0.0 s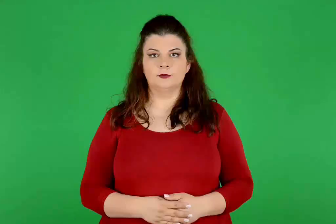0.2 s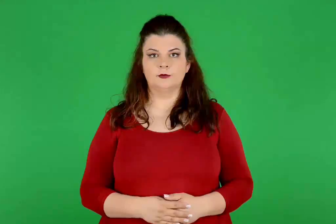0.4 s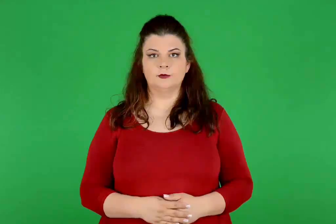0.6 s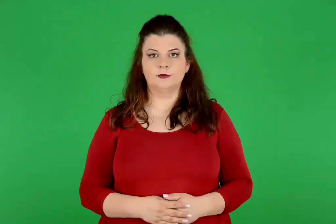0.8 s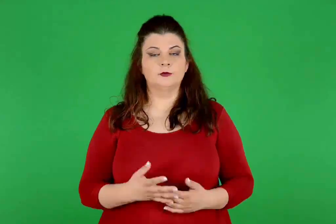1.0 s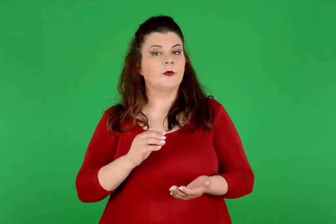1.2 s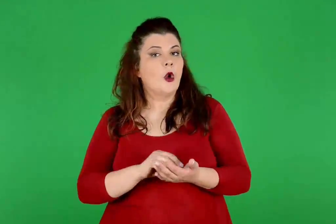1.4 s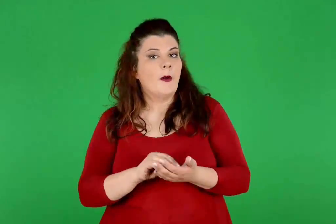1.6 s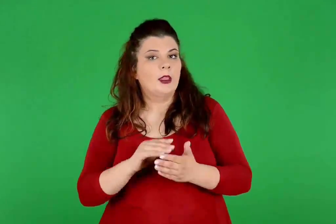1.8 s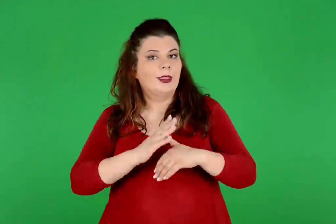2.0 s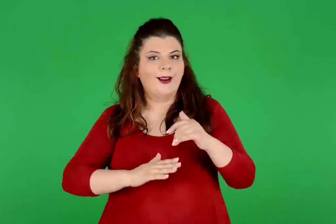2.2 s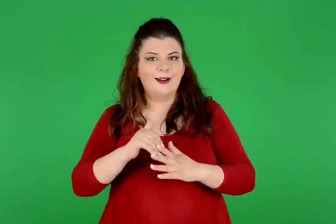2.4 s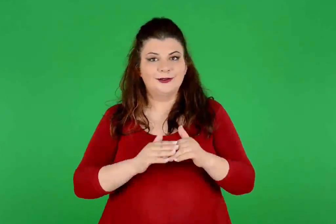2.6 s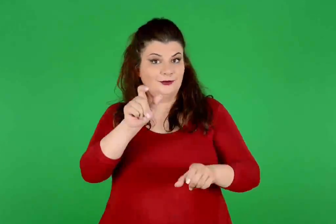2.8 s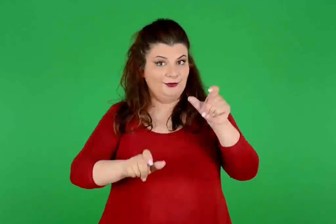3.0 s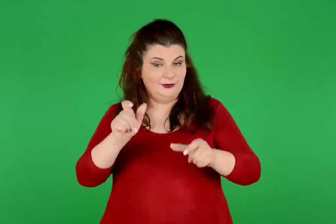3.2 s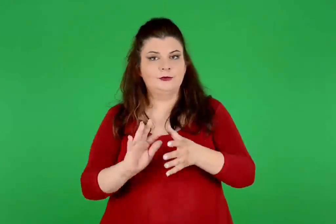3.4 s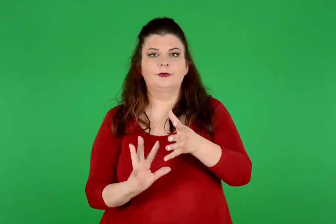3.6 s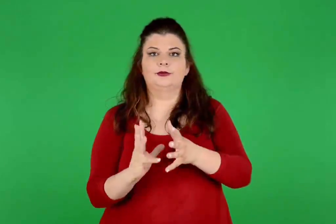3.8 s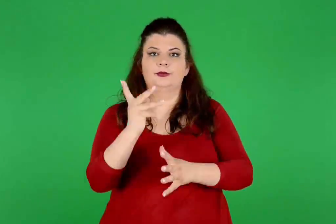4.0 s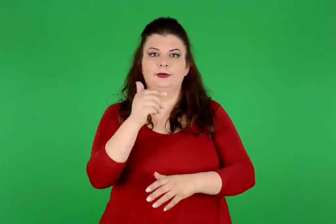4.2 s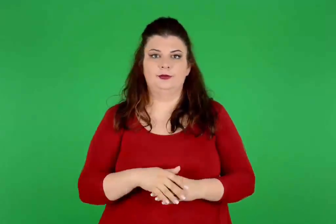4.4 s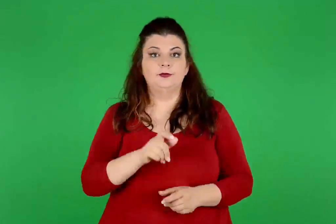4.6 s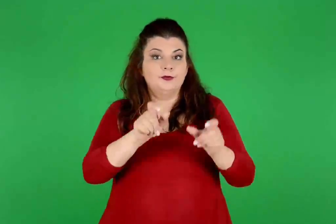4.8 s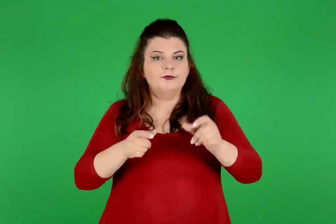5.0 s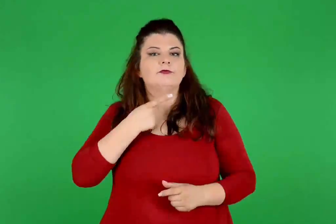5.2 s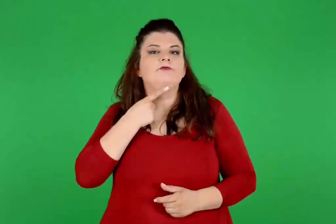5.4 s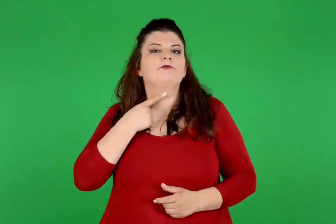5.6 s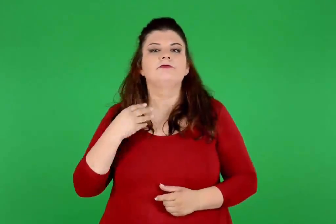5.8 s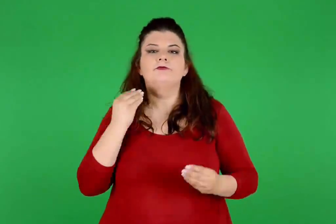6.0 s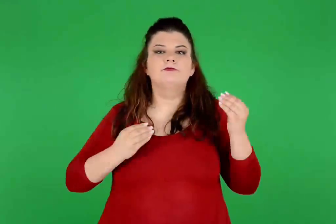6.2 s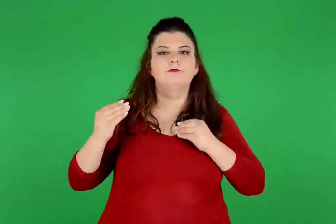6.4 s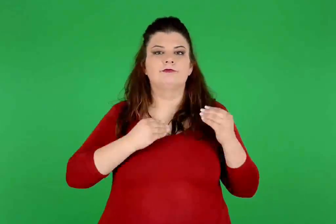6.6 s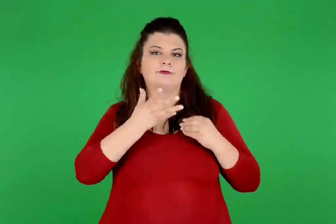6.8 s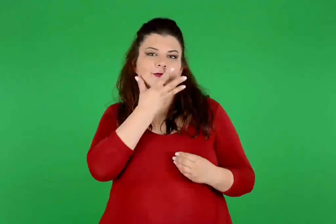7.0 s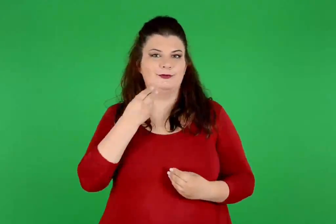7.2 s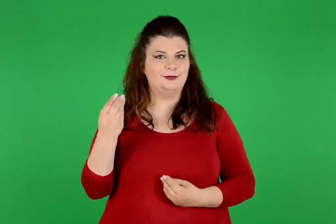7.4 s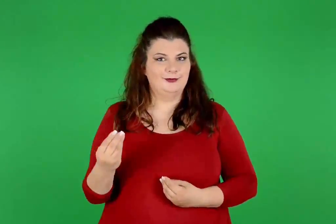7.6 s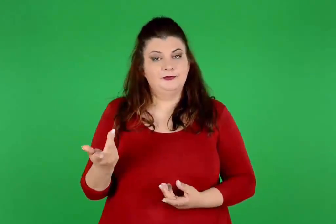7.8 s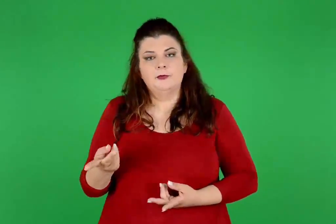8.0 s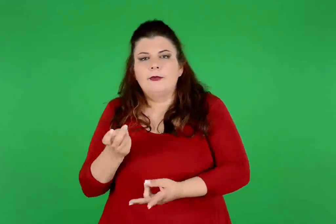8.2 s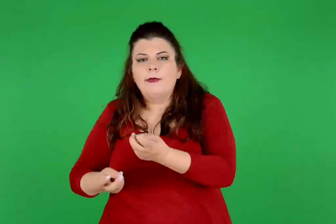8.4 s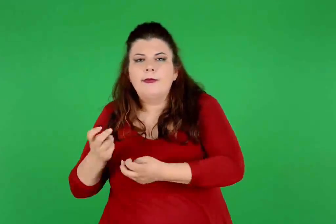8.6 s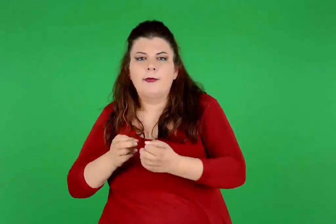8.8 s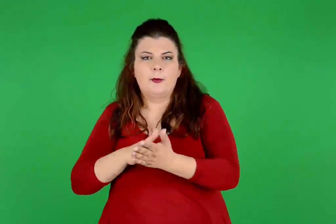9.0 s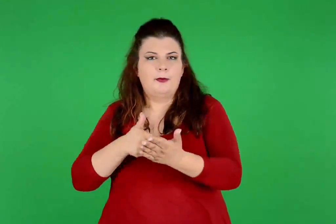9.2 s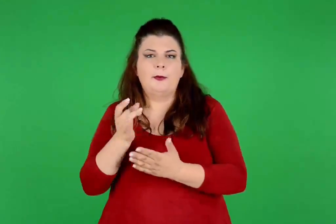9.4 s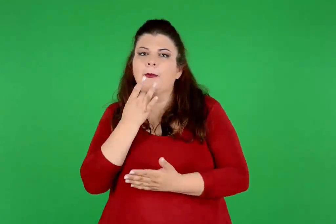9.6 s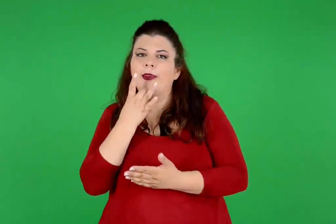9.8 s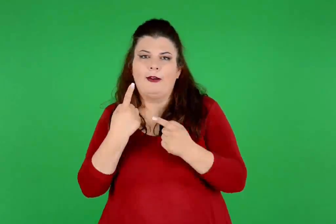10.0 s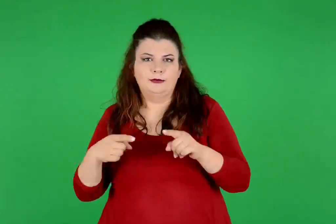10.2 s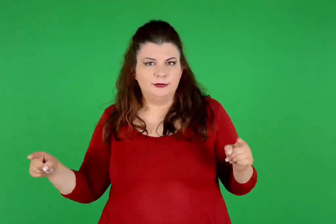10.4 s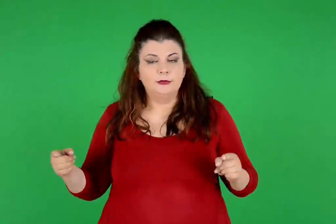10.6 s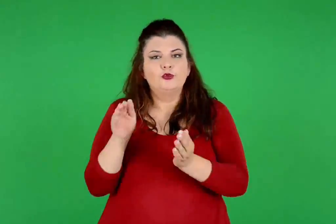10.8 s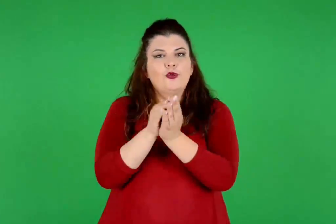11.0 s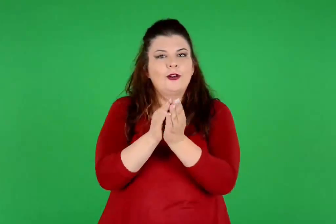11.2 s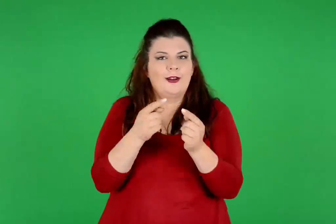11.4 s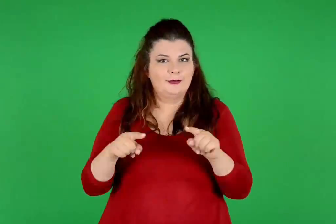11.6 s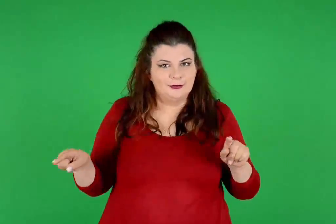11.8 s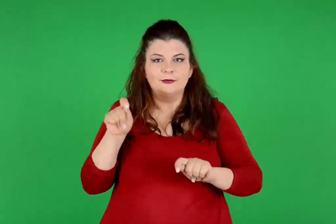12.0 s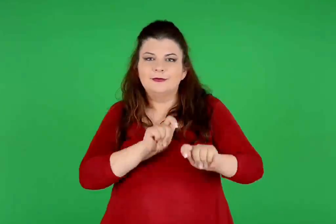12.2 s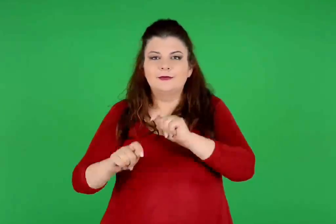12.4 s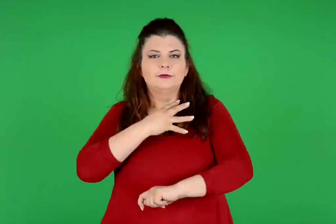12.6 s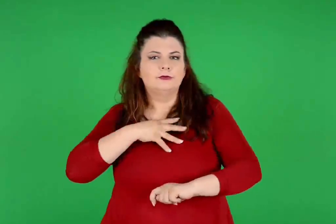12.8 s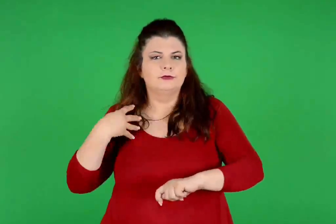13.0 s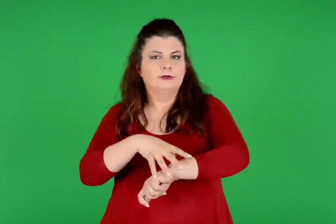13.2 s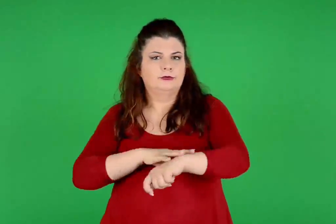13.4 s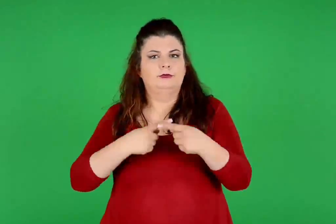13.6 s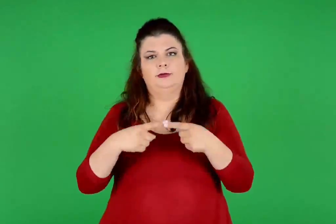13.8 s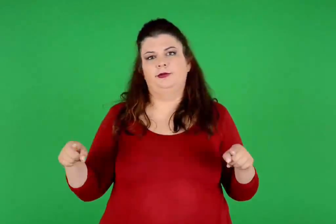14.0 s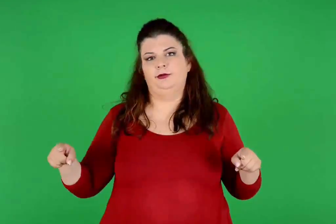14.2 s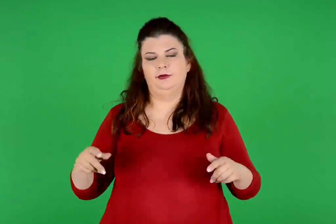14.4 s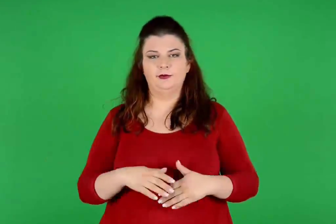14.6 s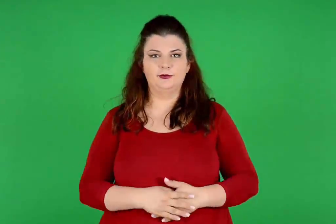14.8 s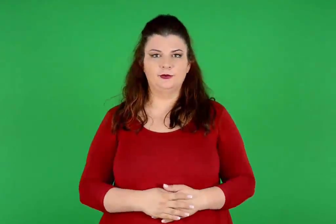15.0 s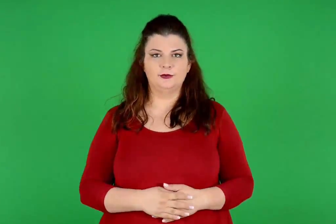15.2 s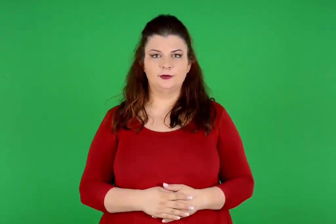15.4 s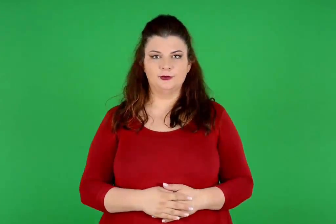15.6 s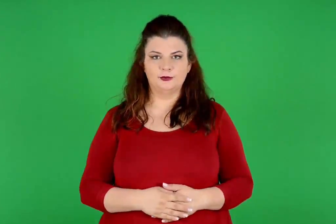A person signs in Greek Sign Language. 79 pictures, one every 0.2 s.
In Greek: προόδευσαν και στις τέχνες. τους άρεσαν τα στολίδια κι έφτιαχναν κοσμήματα με χρωματιστές πέτρες και κοχύλια
